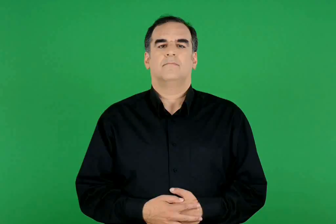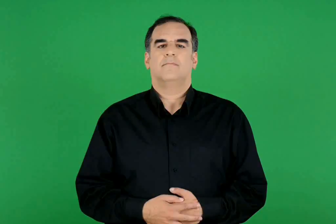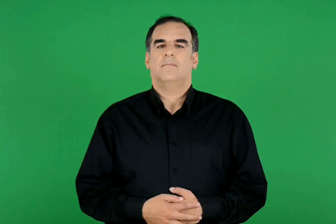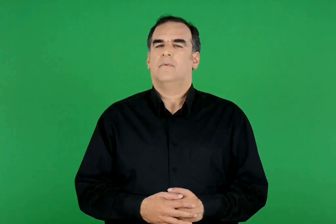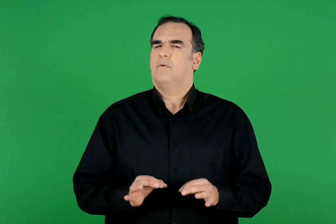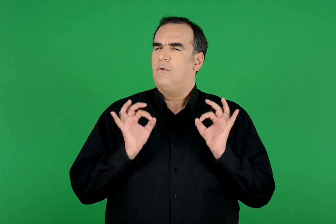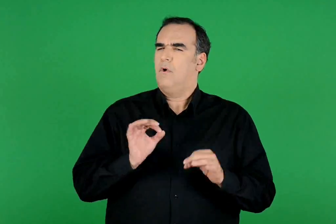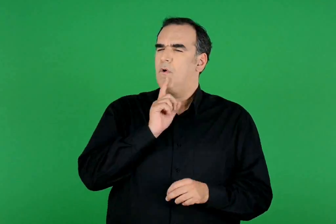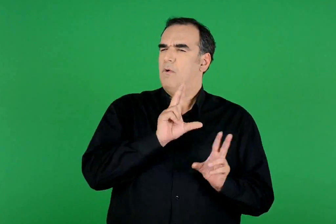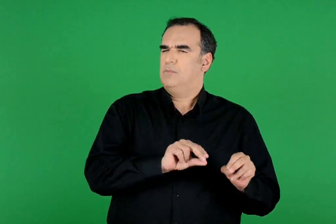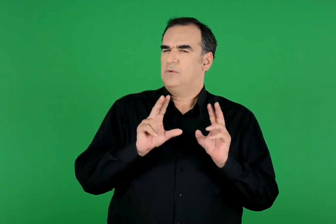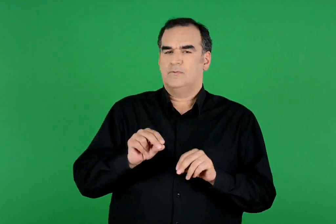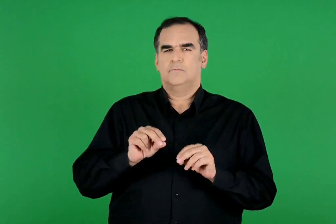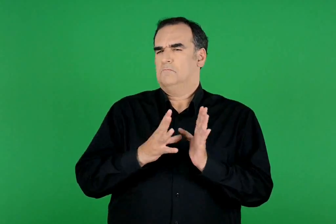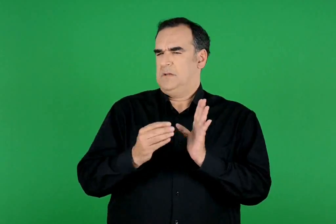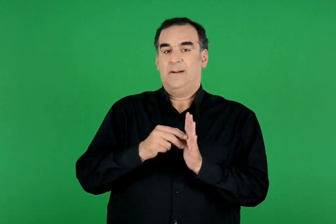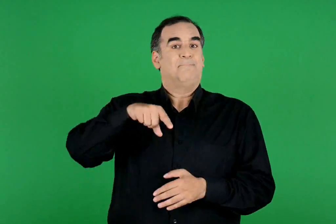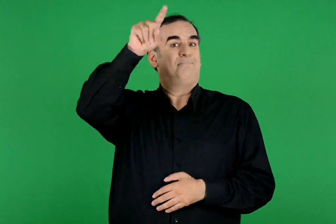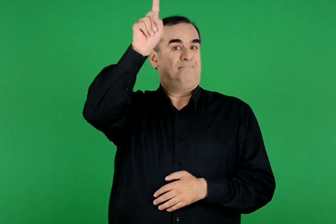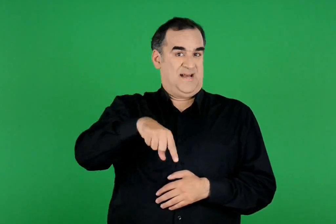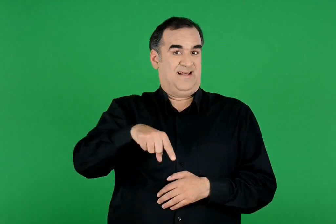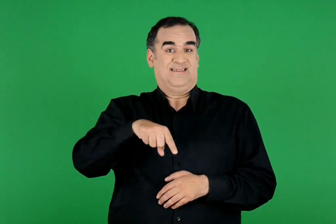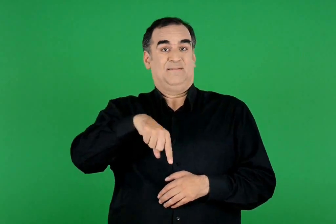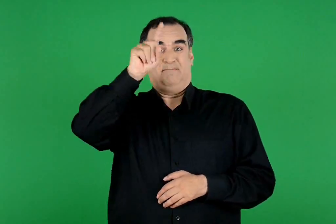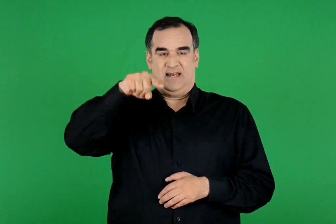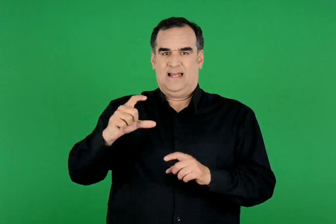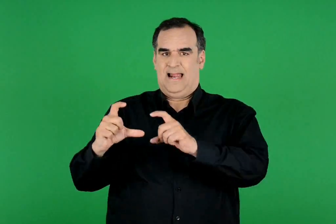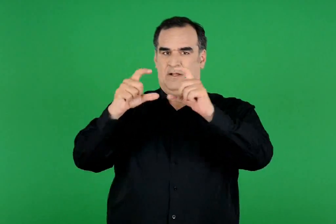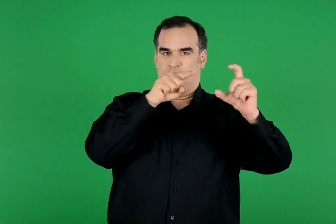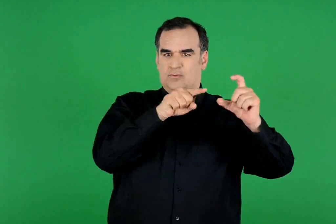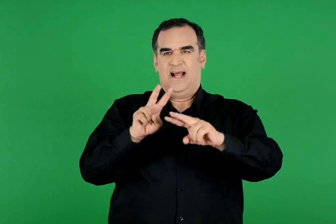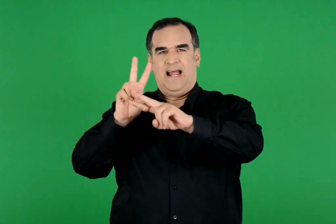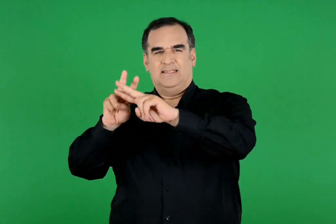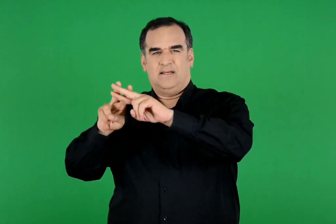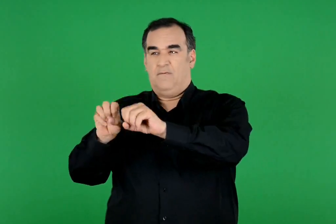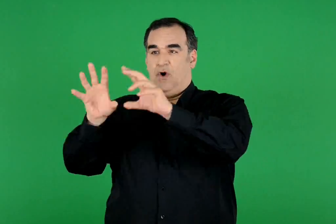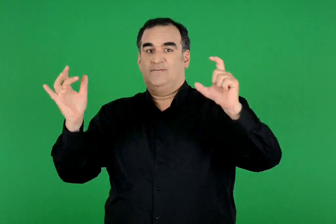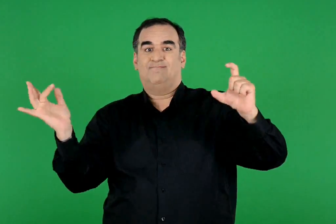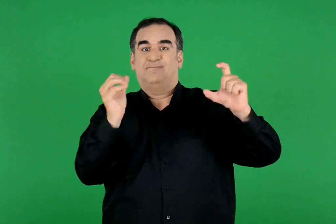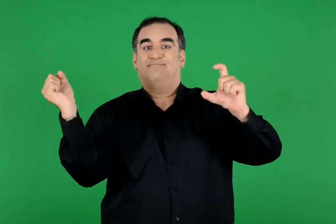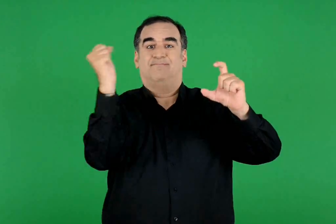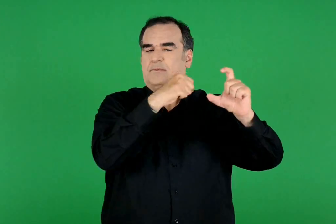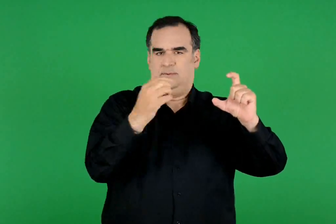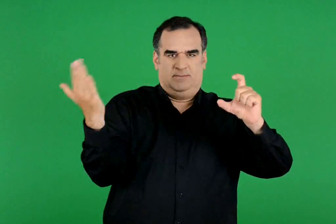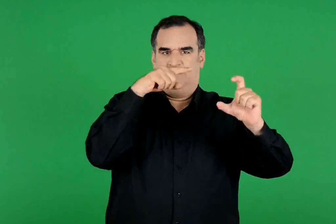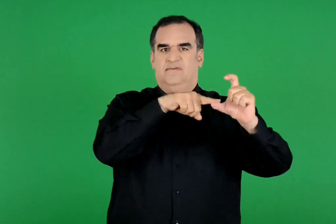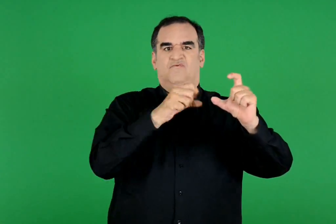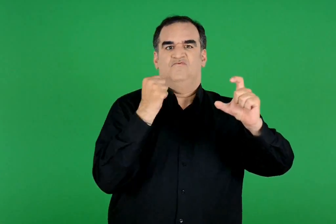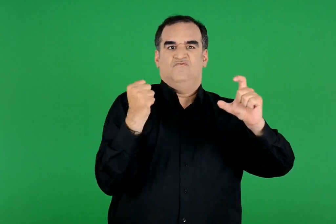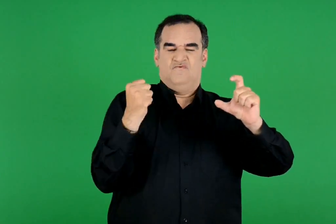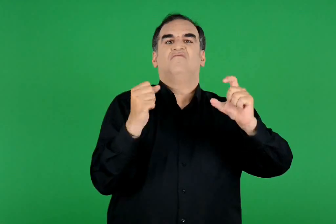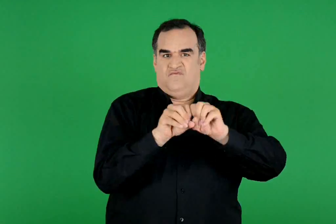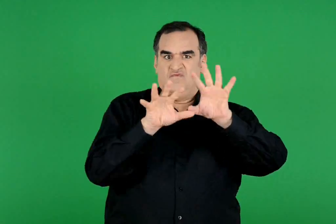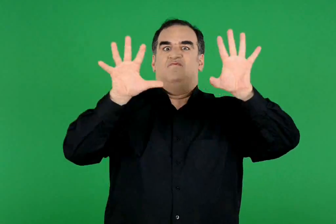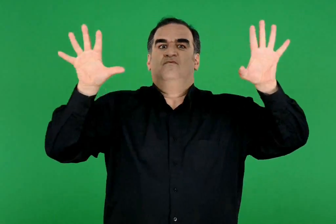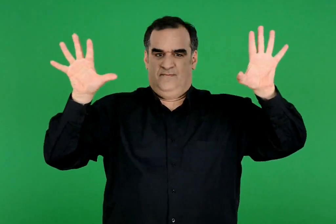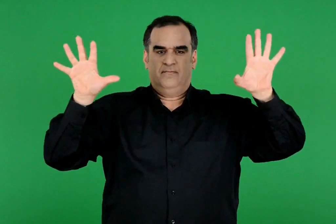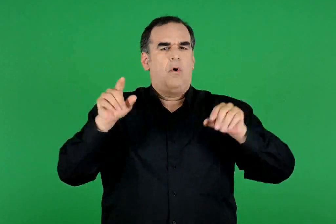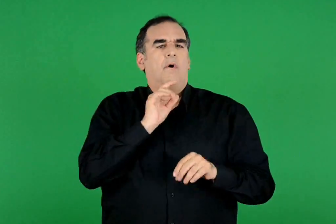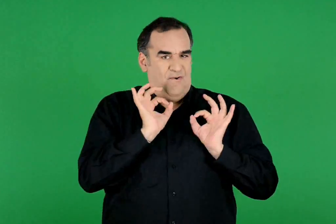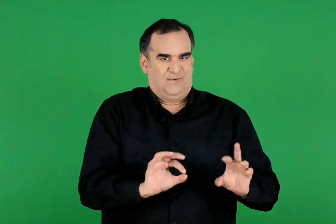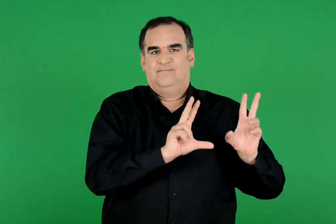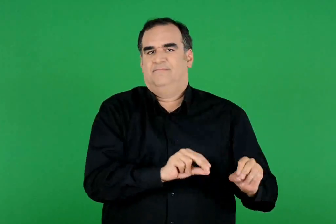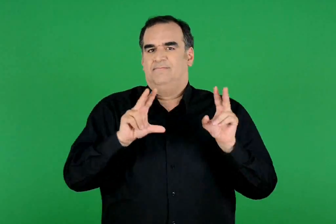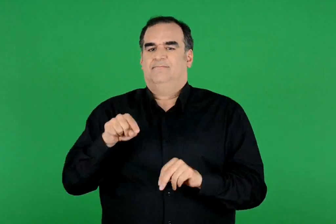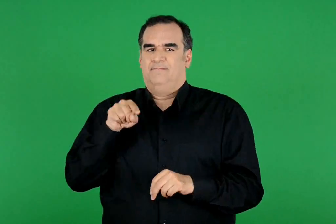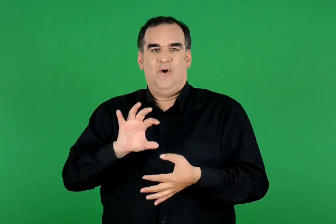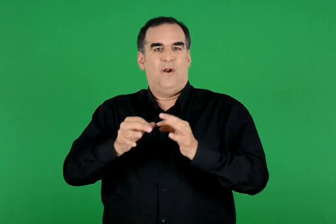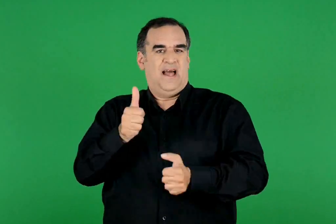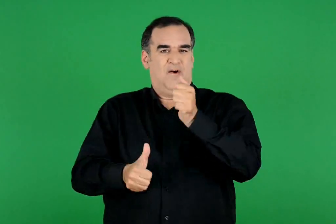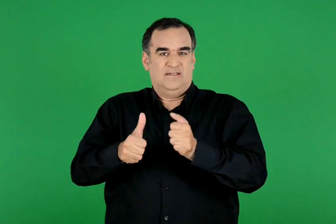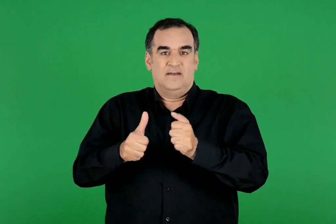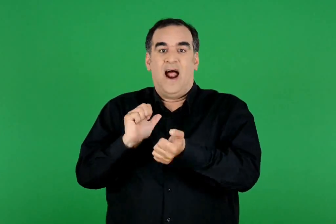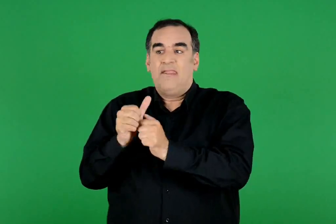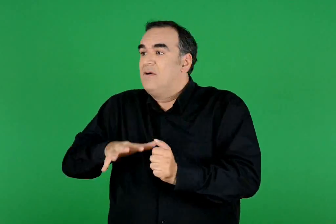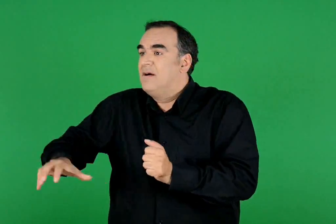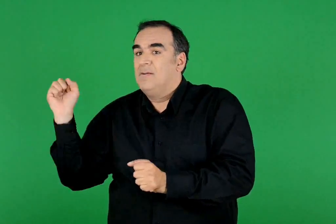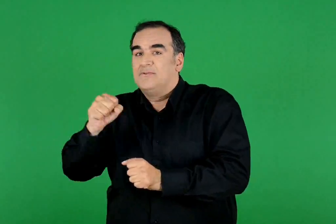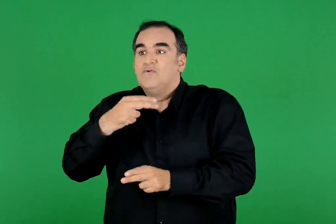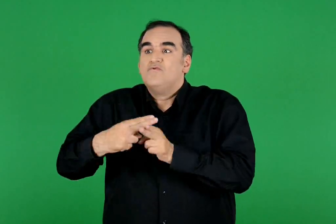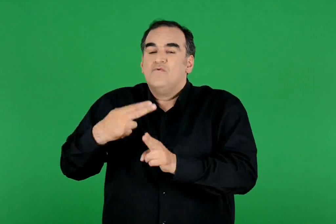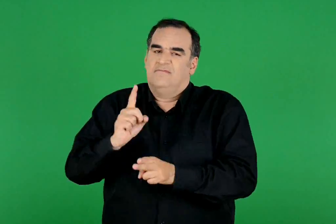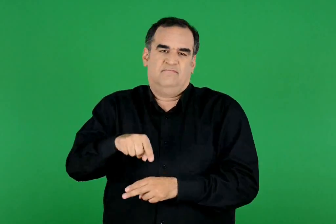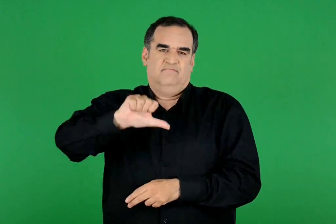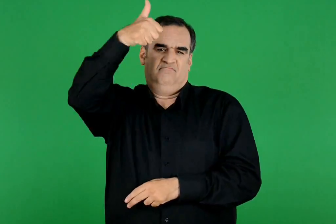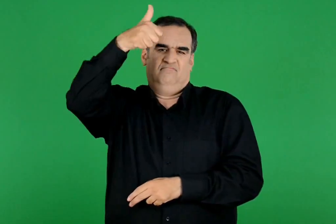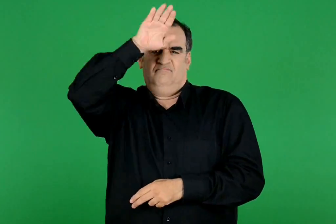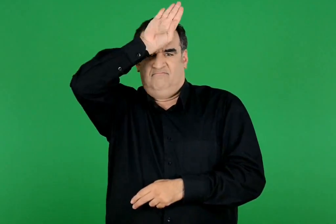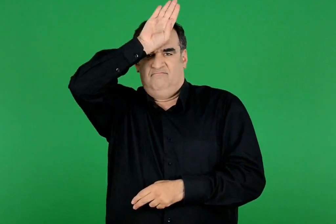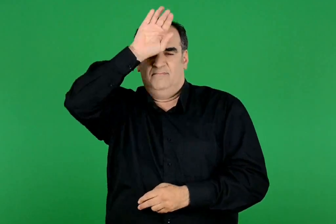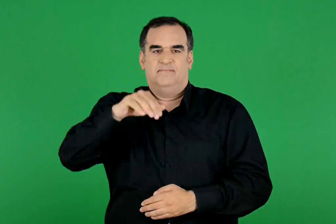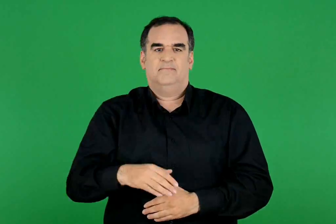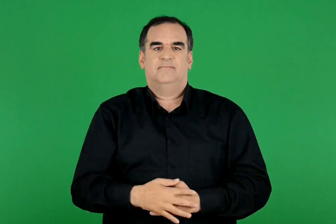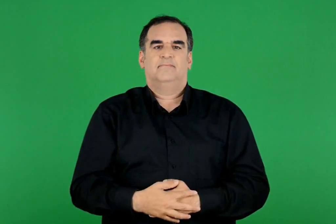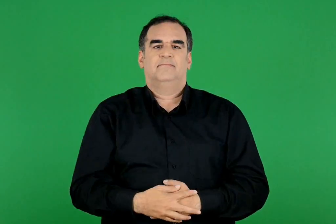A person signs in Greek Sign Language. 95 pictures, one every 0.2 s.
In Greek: όπως την ημέρα δεν υπάρχει πιο ζεστό και πιο φωτεινό αστέρι στον ουρανό από τον ήλιο , ομοίως δεν υπάρχει μεγαλύτερη αθλητική συνάντηση από αυτή των ολυμπιακών αγώνων
